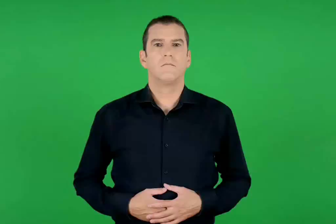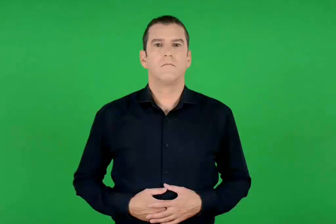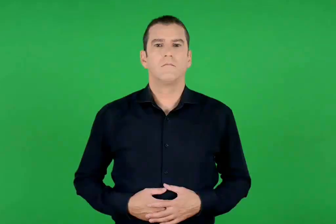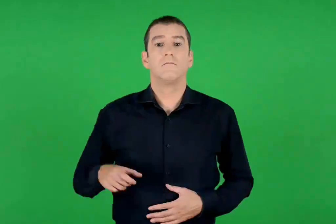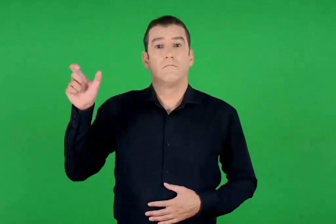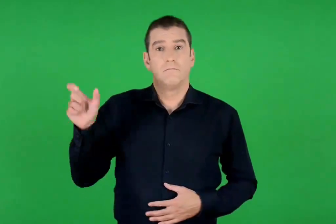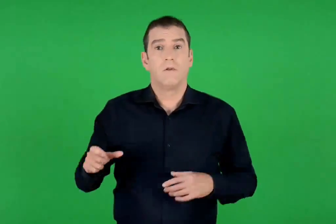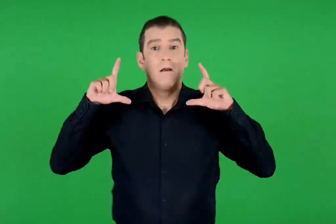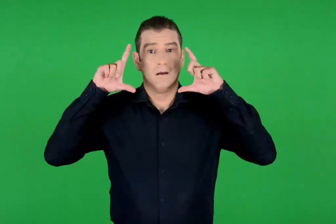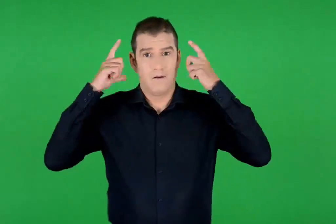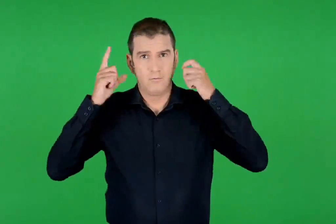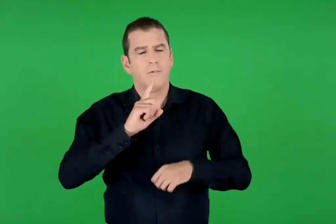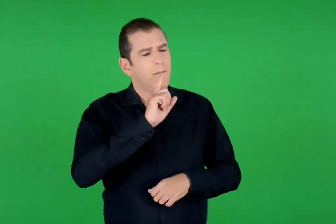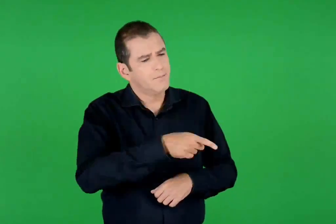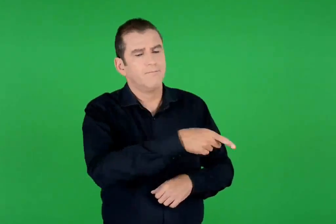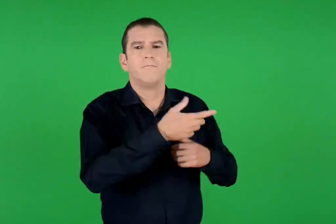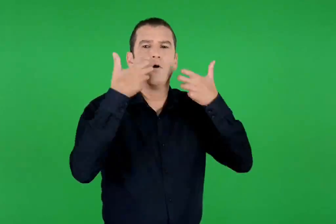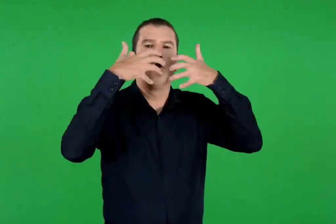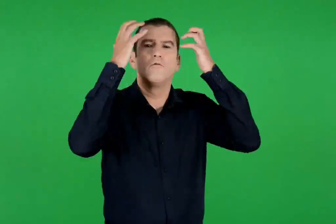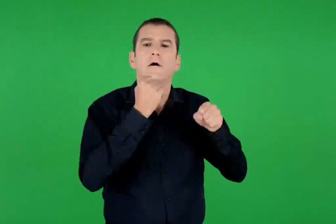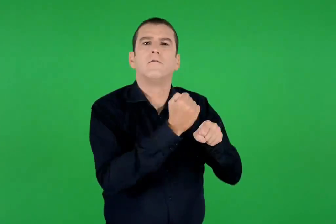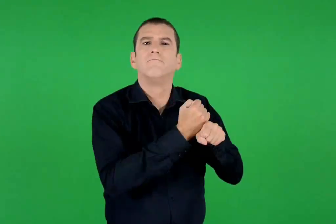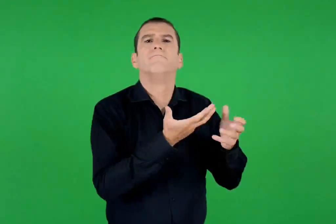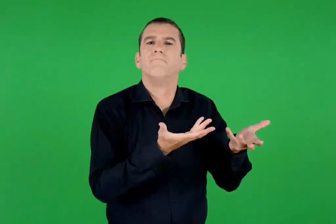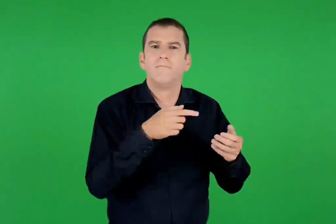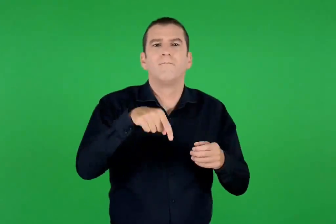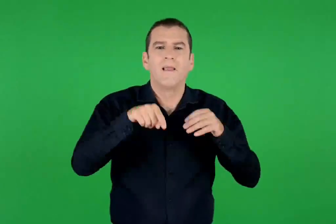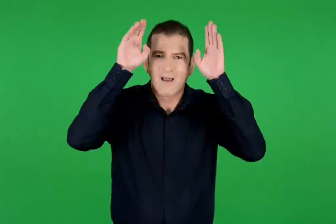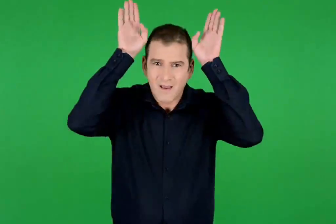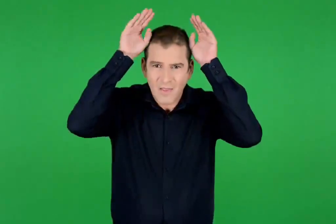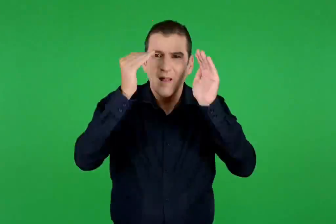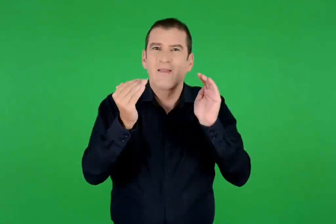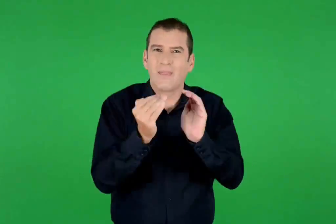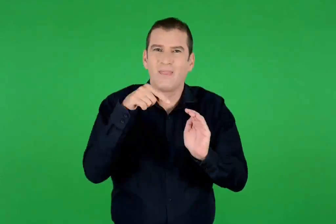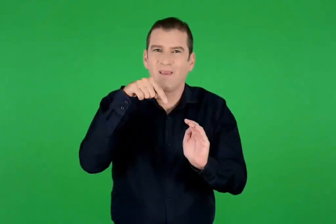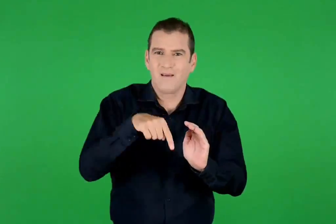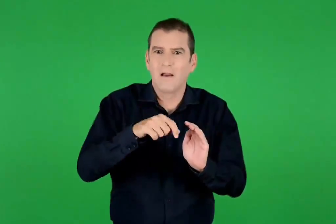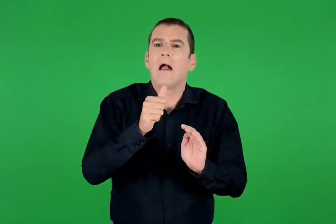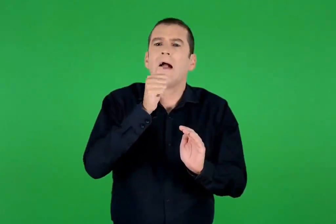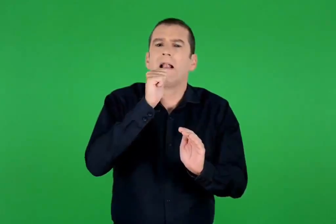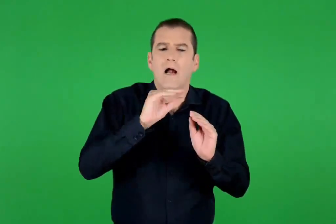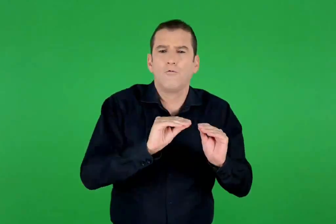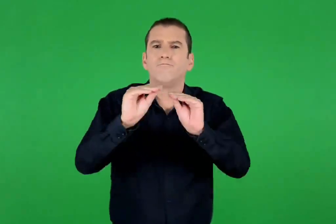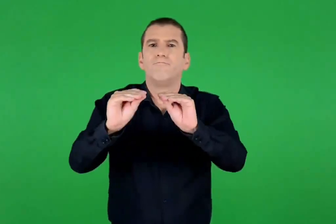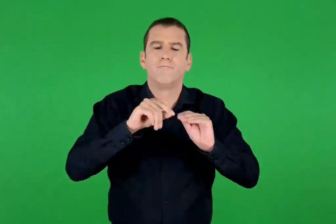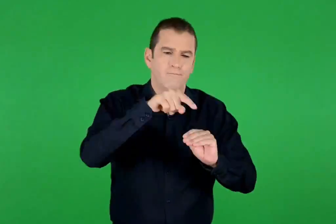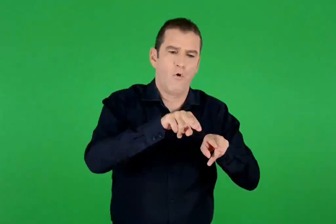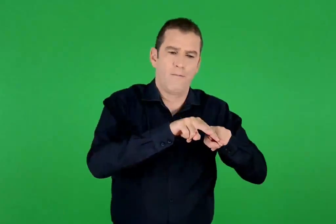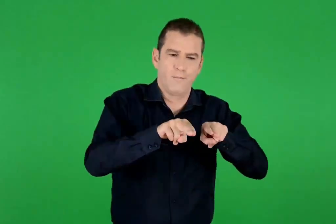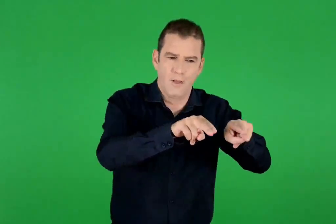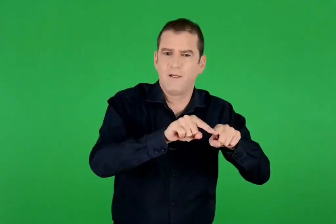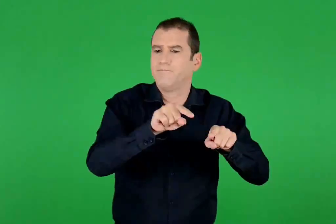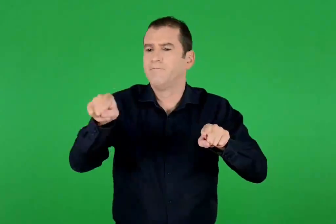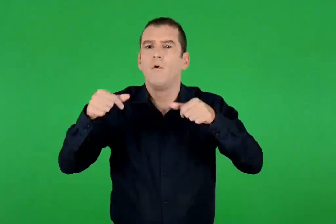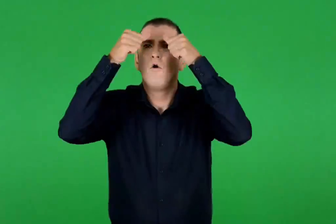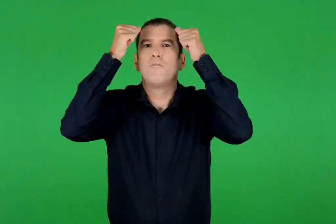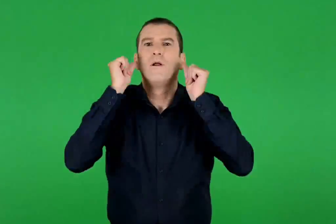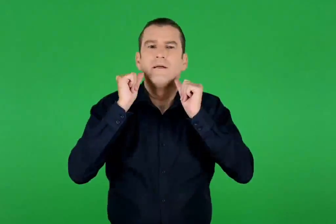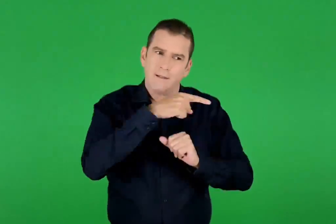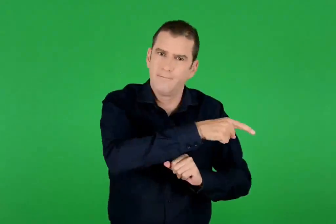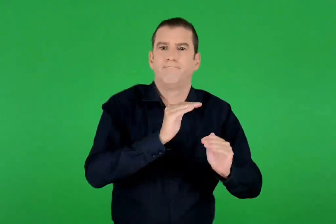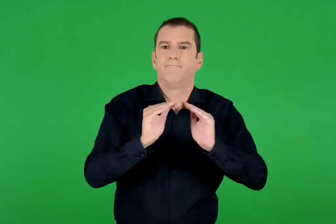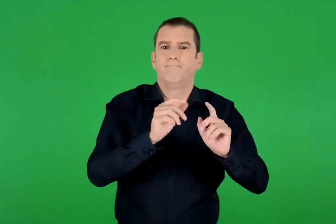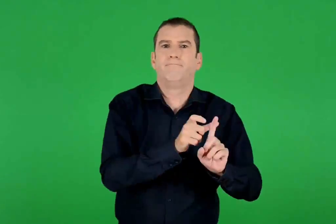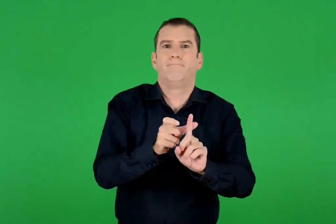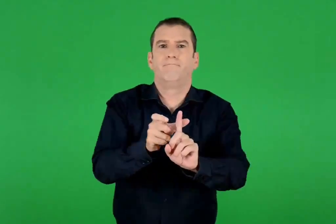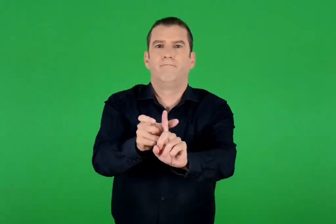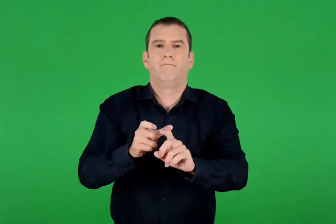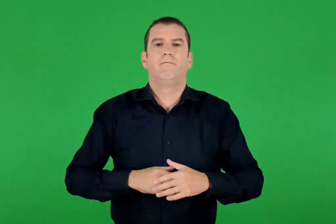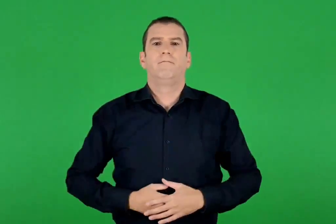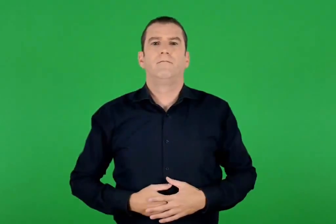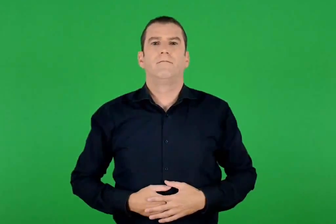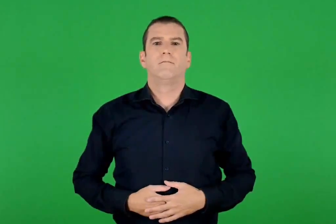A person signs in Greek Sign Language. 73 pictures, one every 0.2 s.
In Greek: το διακόνημα που ανέθεσε ο άγιος στο λιοντάρι ήταν να συνοδεύει το γαϊδουράκι που μετέφερε νερό από το ποτάμι στο μοναστήρι
